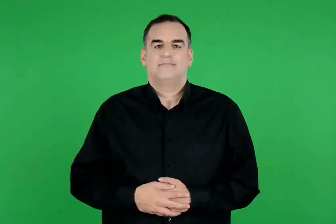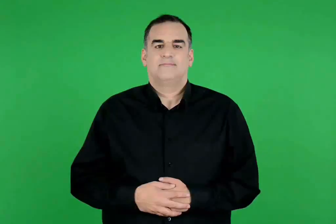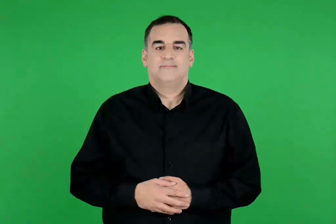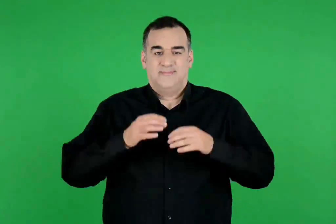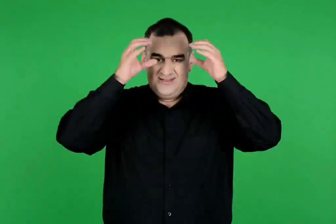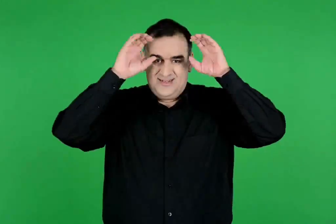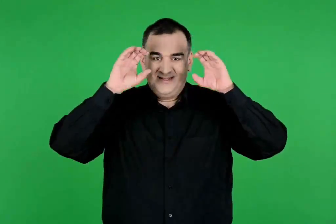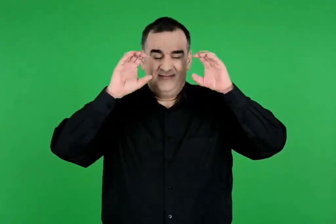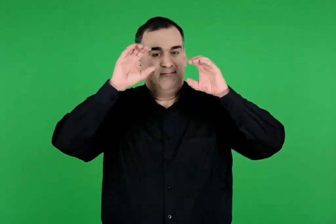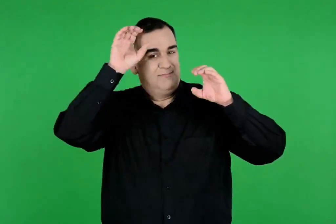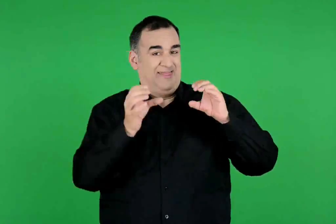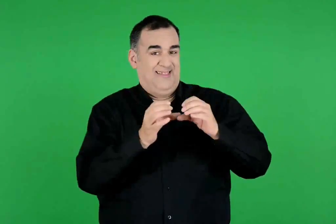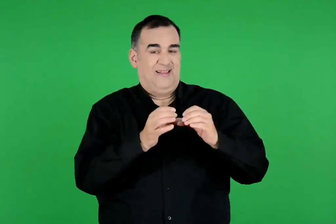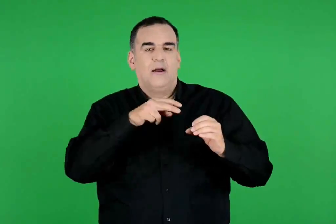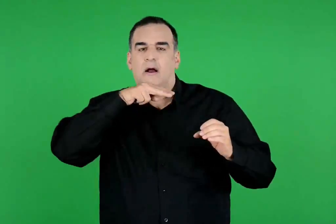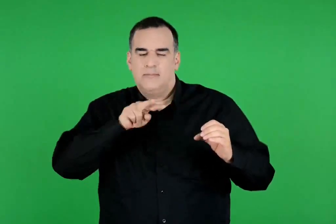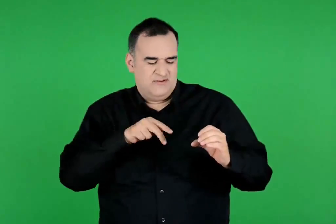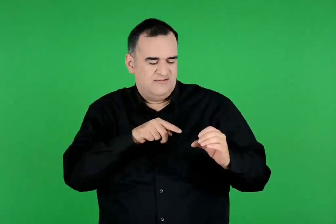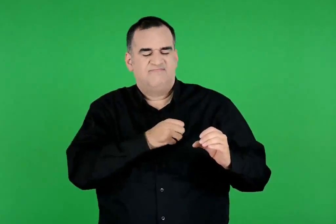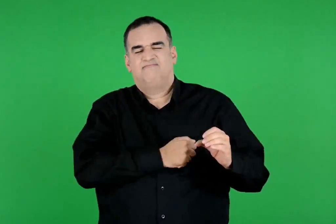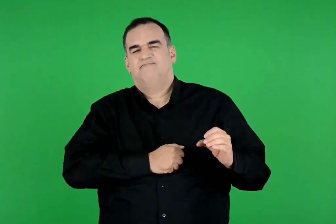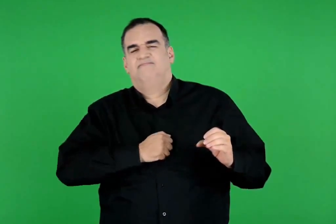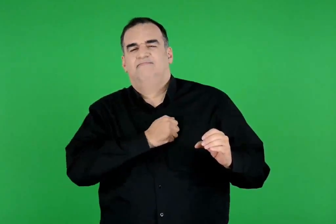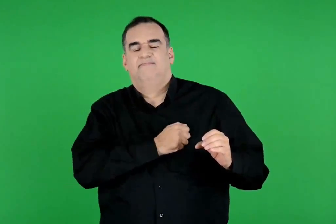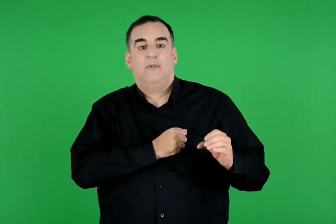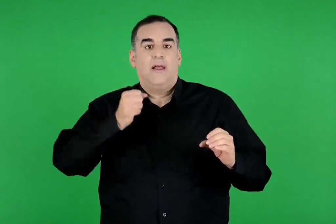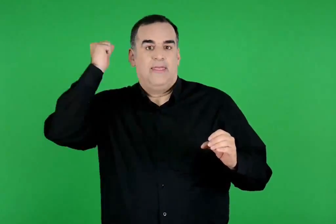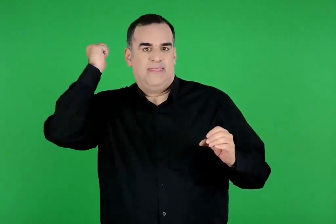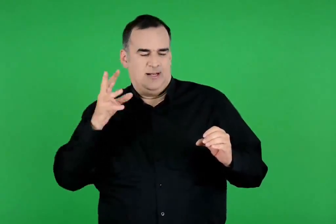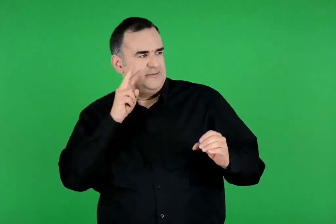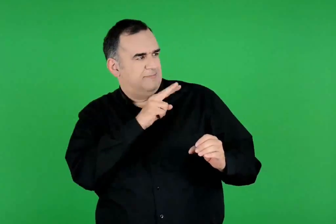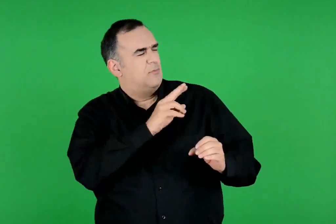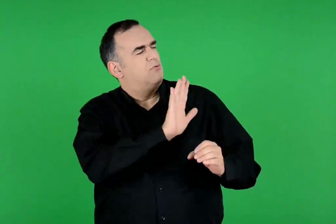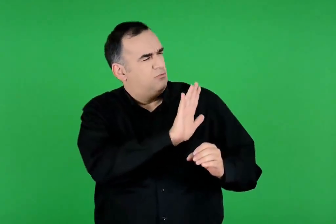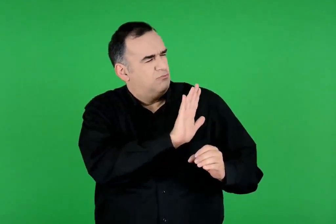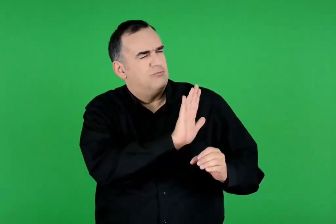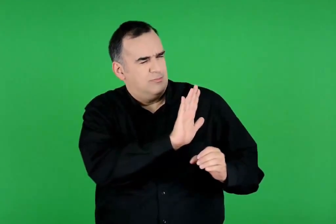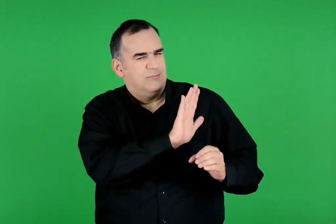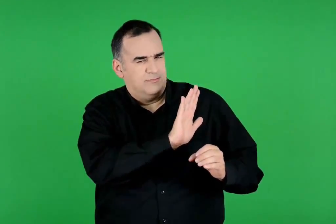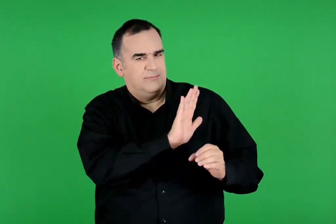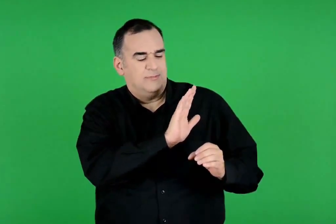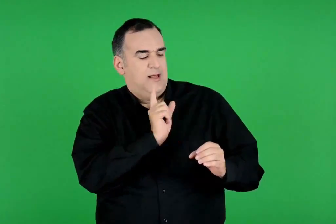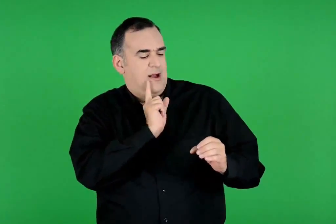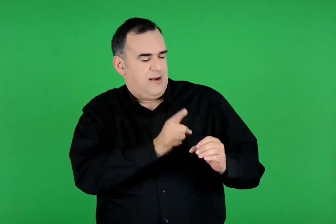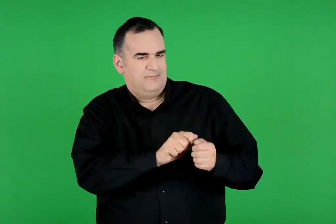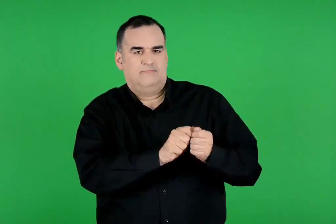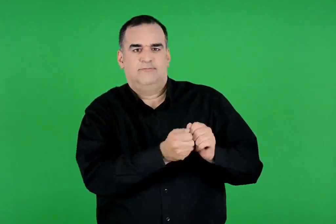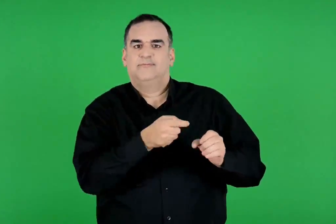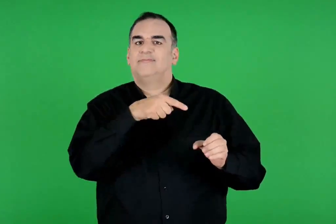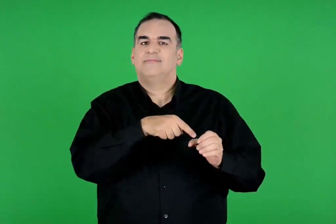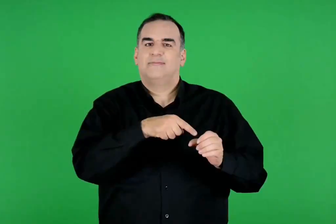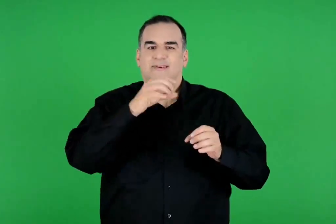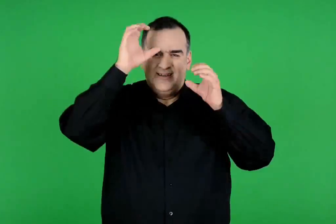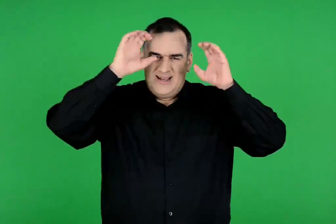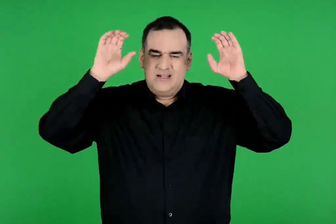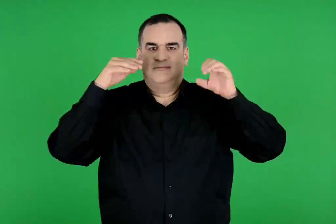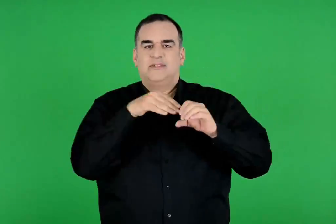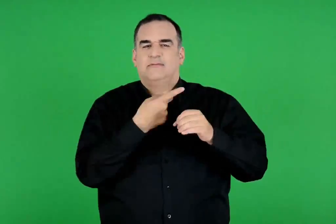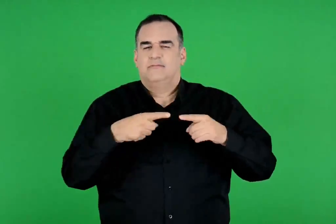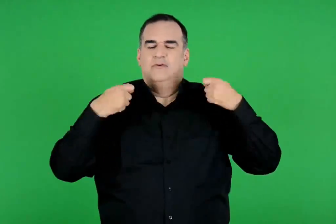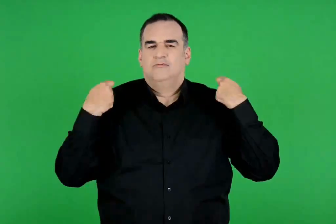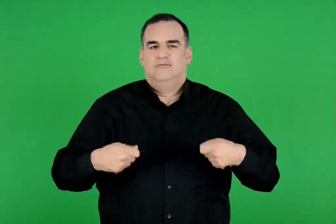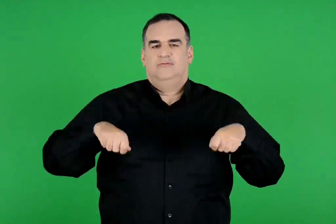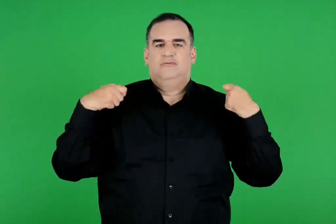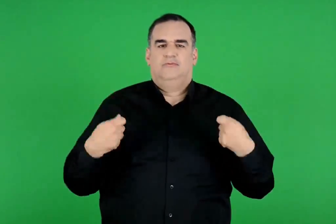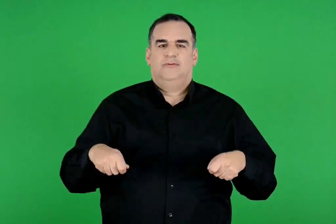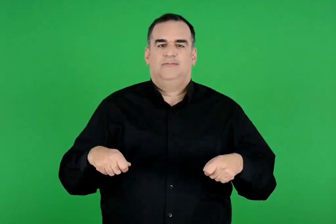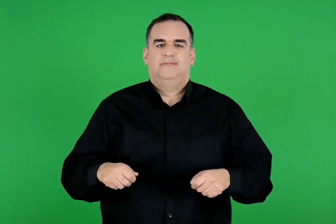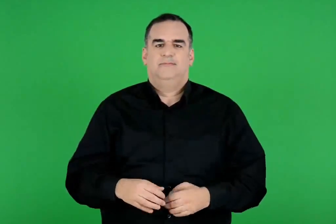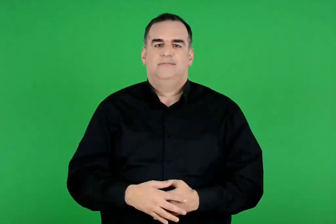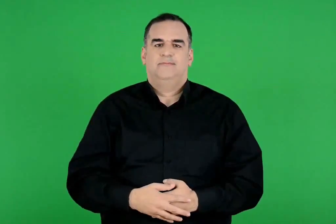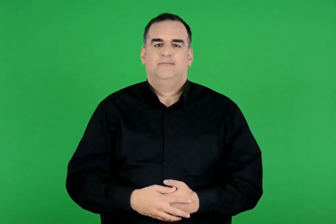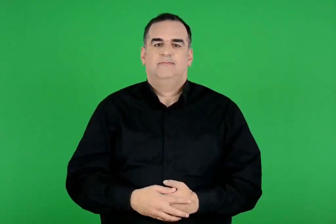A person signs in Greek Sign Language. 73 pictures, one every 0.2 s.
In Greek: στενοχωρήθηκε πολύ η αμάλθεια κι ο δίας , για να την παρηγορήσει , ευλόγησε το κέρατο και το έκανε κέρας της αφθονίας
